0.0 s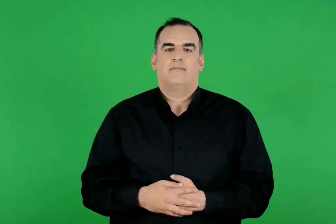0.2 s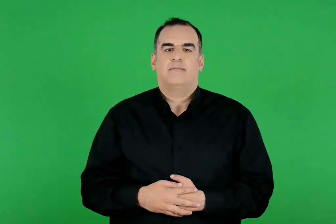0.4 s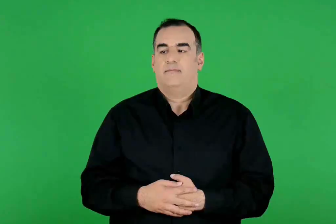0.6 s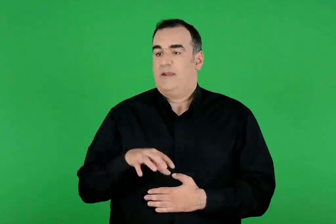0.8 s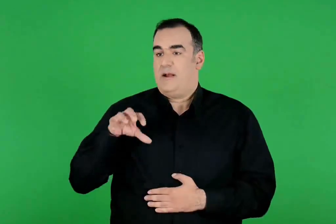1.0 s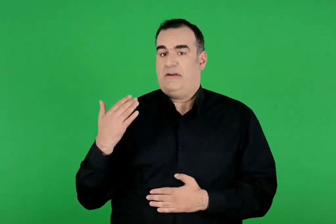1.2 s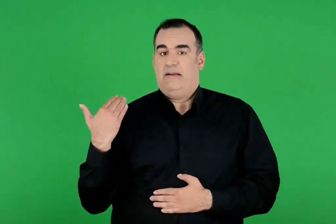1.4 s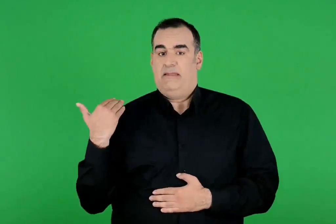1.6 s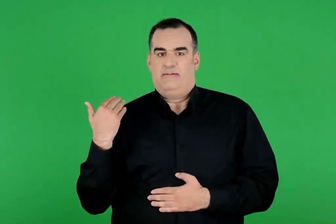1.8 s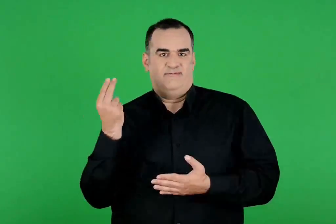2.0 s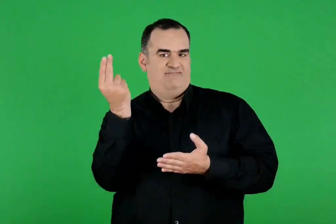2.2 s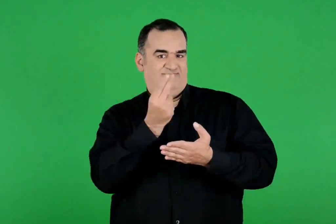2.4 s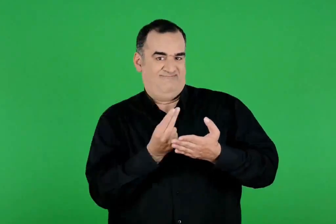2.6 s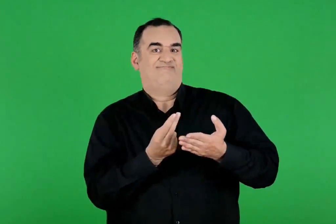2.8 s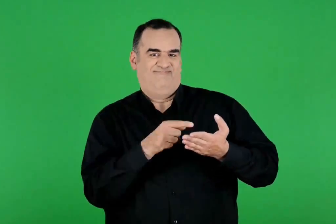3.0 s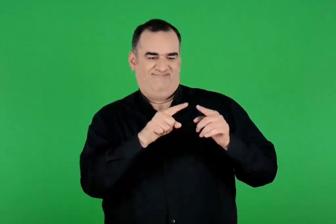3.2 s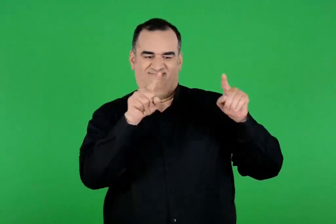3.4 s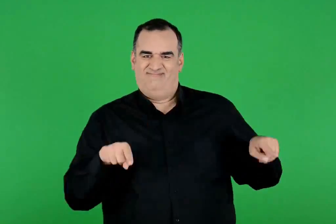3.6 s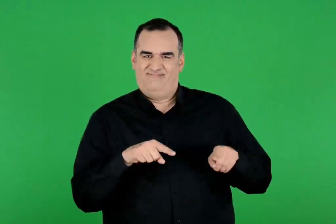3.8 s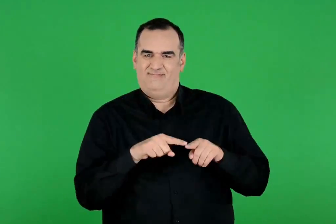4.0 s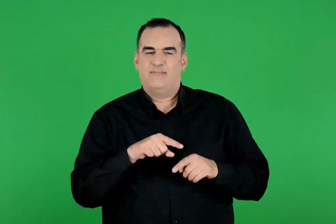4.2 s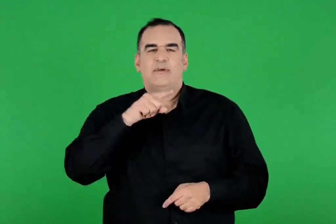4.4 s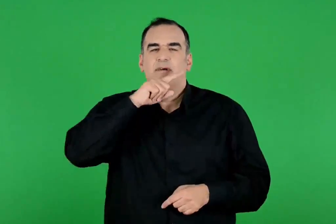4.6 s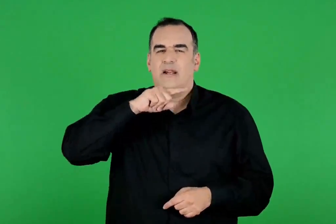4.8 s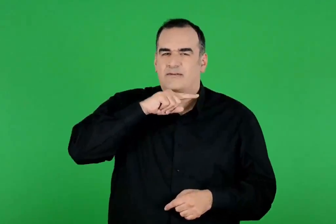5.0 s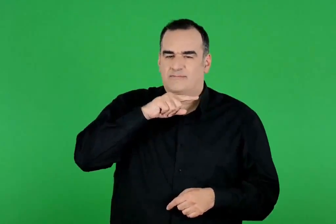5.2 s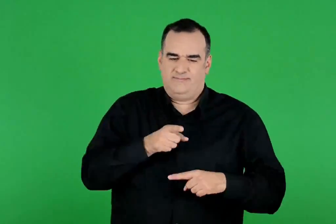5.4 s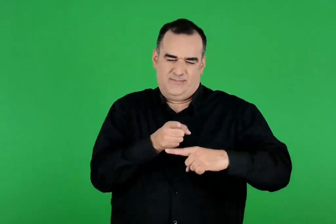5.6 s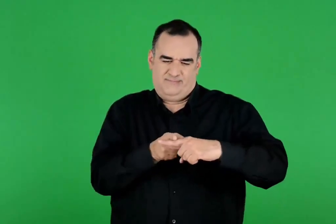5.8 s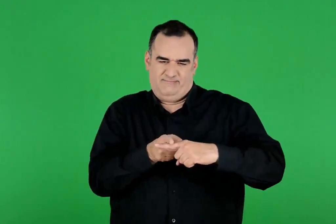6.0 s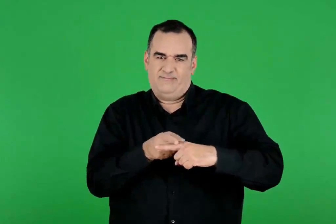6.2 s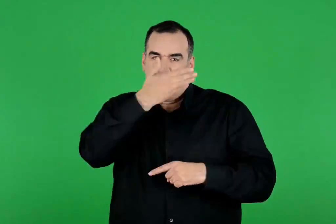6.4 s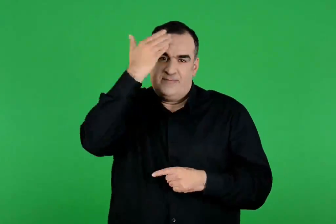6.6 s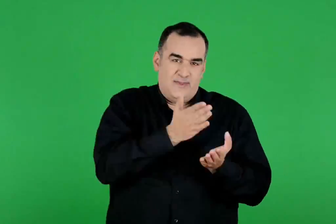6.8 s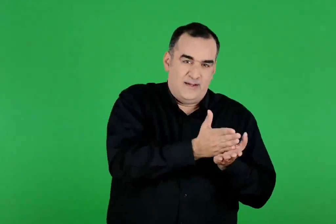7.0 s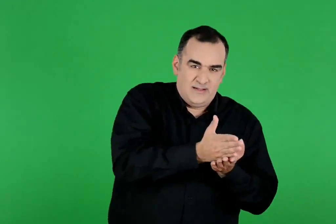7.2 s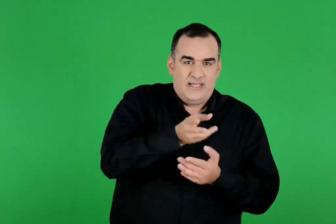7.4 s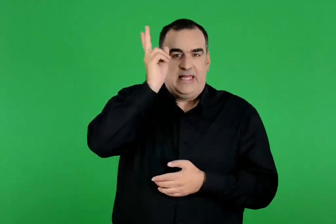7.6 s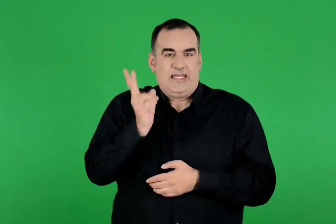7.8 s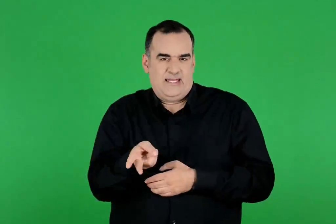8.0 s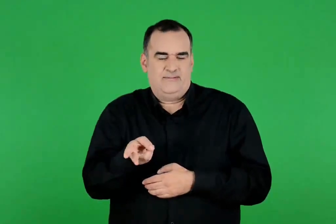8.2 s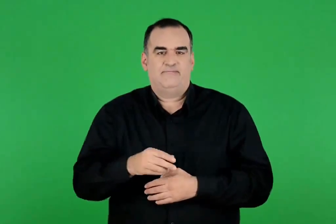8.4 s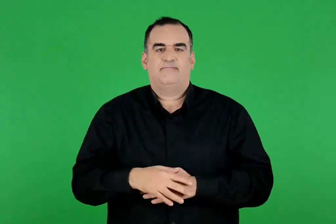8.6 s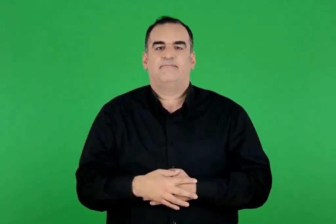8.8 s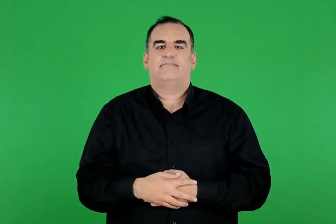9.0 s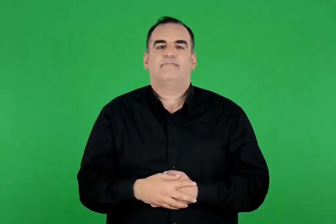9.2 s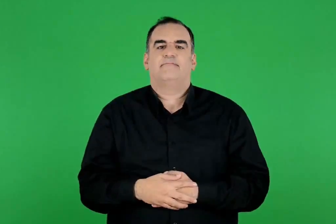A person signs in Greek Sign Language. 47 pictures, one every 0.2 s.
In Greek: ο ηρακλής στο σταυροδρόμι της αρετής και της κακίας. έργο ζωγραφικής της νεότερης εποχής
